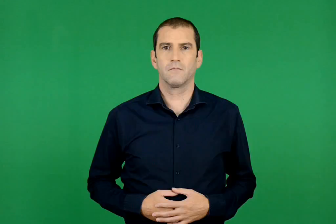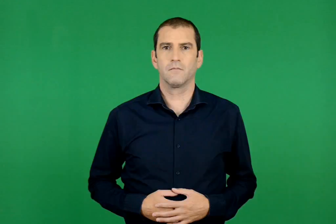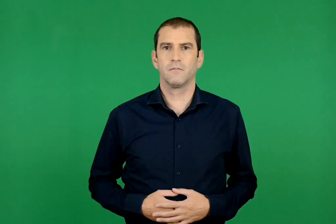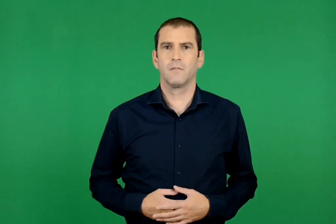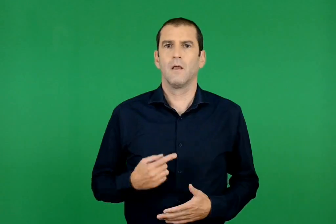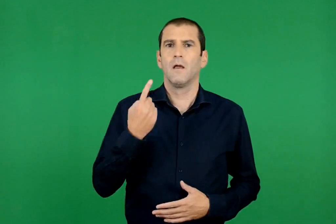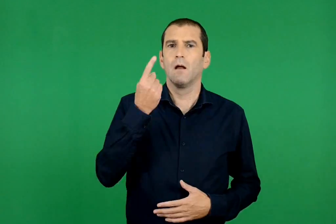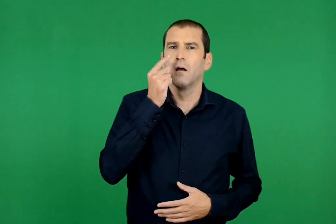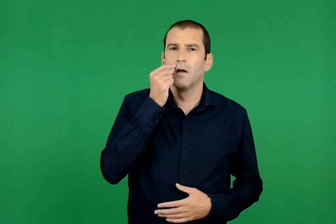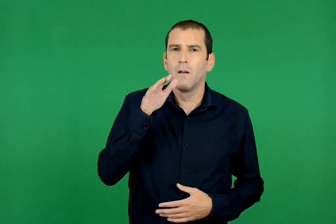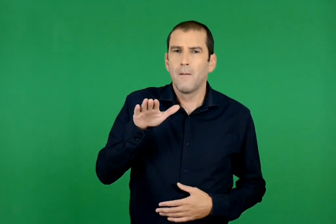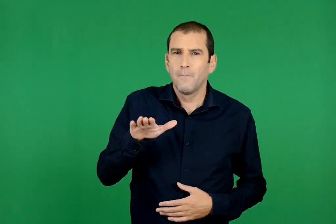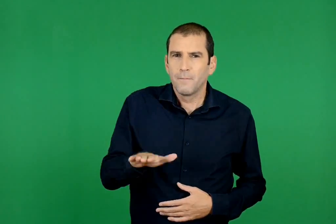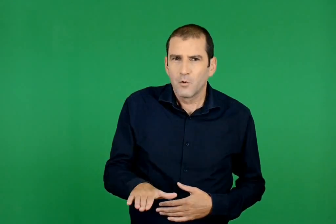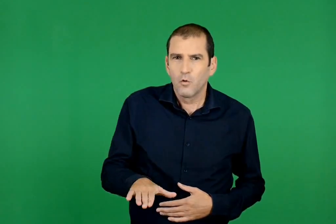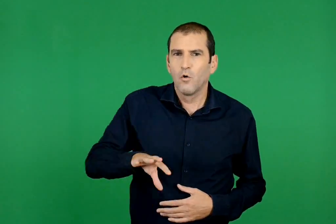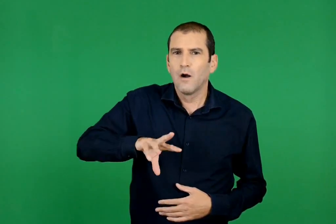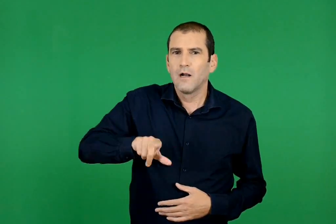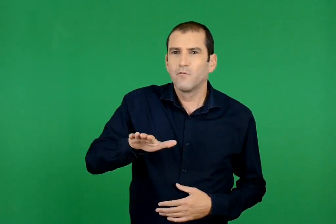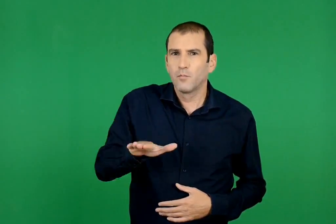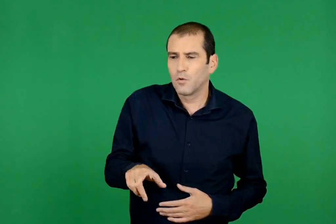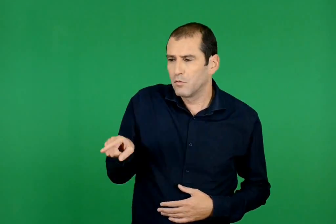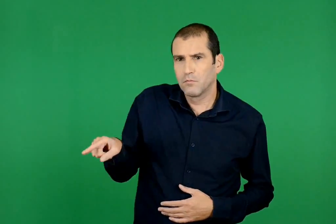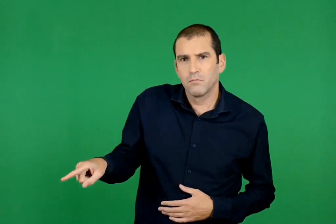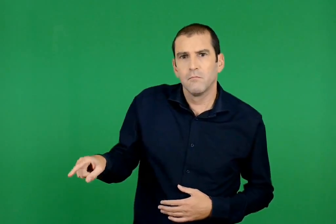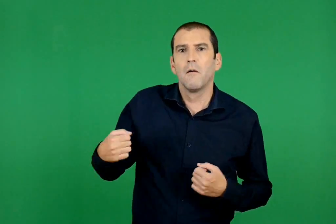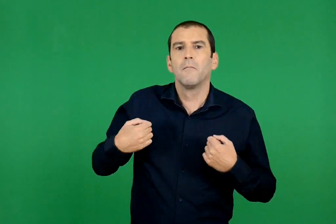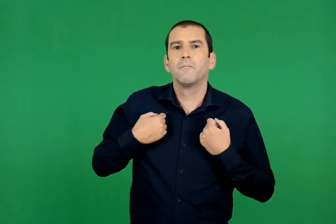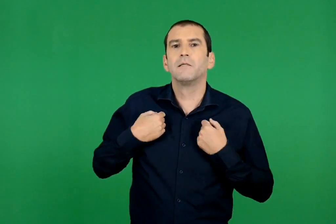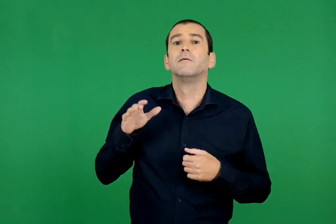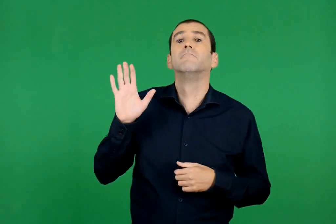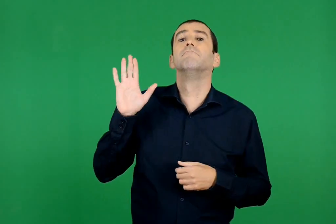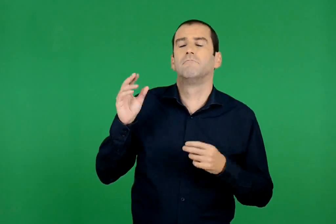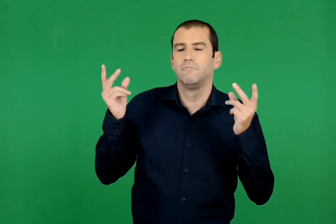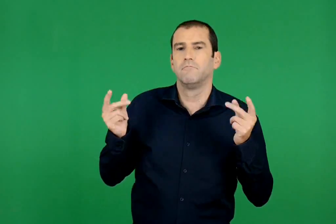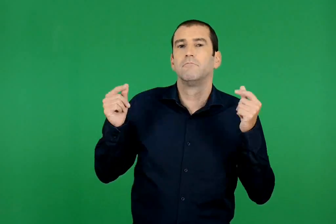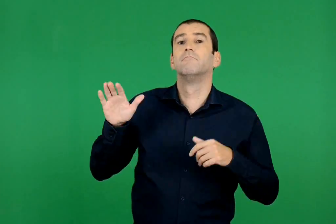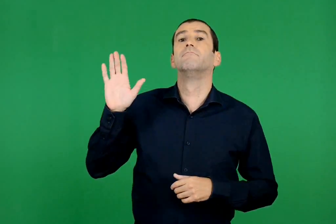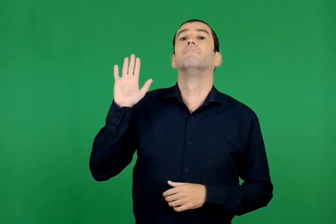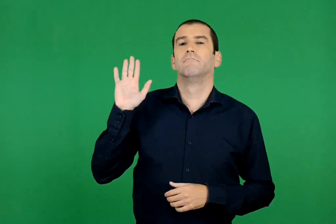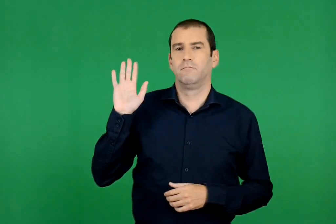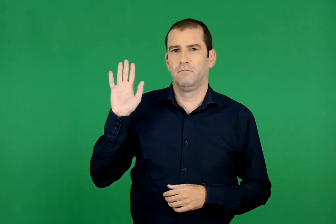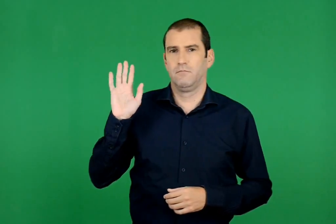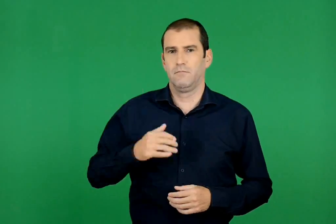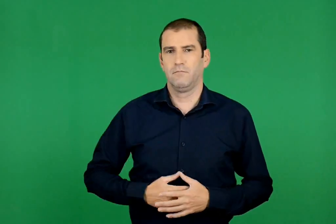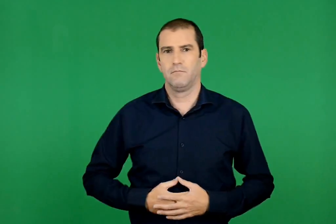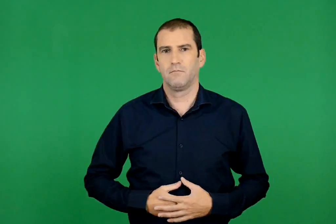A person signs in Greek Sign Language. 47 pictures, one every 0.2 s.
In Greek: κι ένα μικρό κλεφτόπουλο δεν παίζει , δε χορεύει
